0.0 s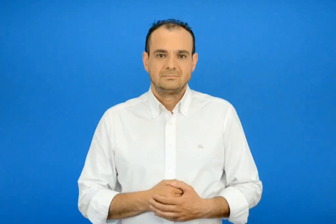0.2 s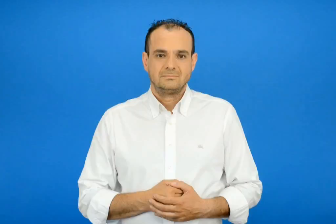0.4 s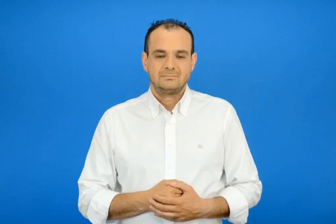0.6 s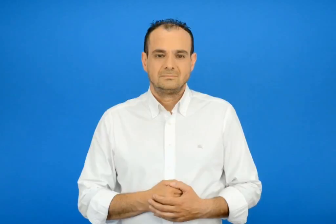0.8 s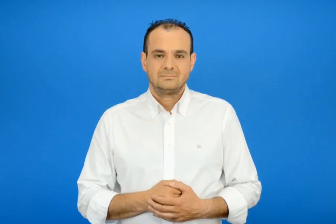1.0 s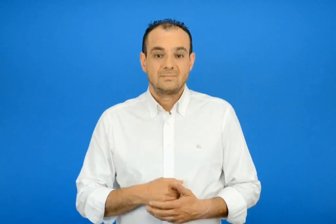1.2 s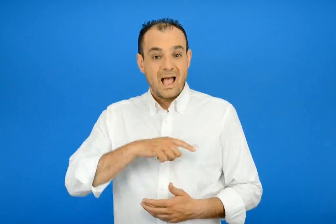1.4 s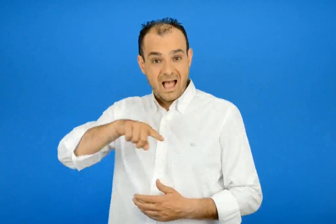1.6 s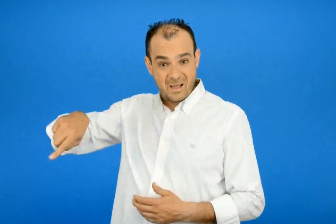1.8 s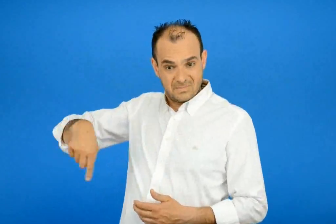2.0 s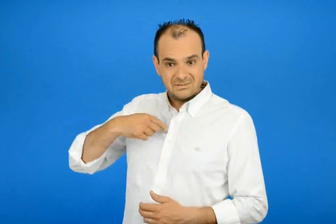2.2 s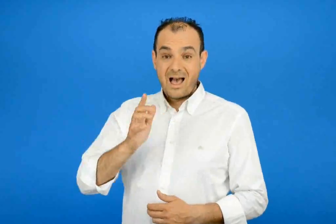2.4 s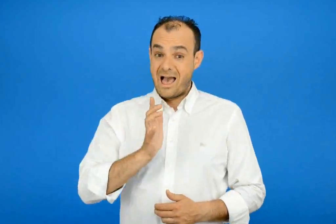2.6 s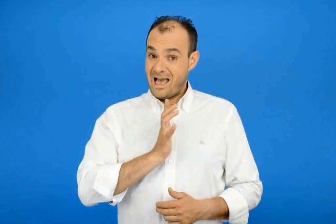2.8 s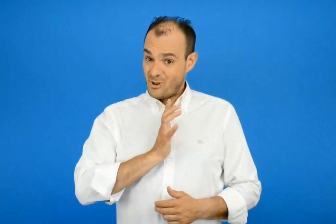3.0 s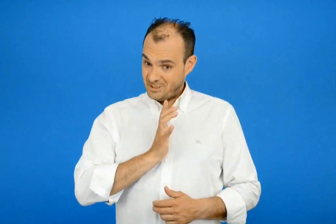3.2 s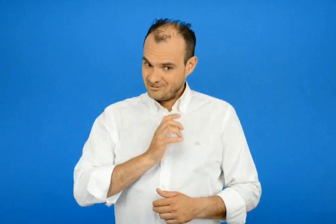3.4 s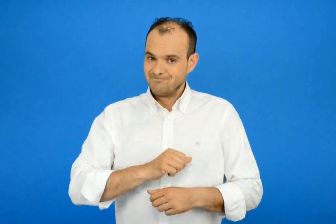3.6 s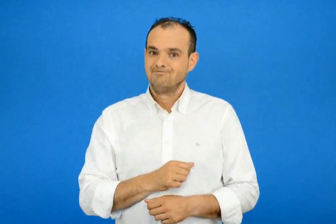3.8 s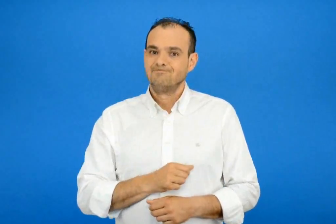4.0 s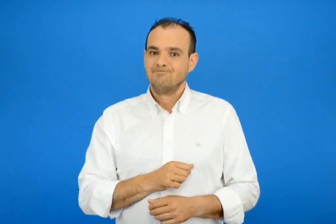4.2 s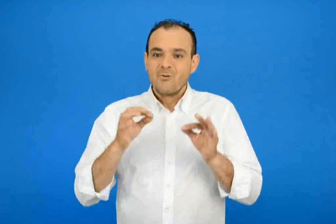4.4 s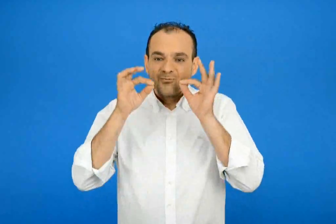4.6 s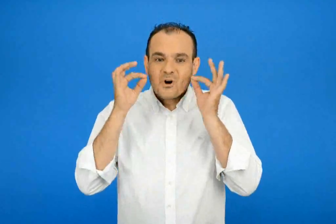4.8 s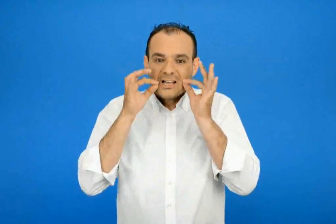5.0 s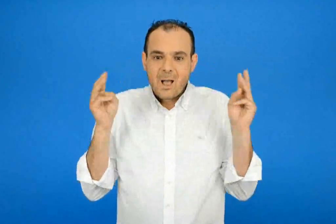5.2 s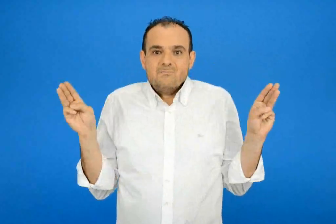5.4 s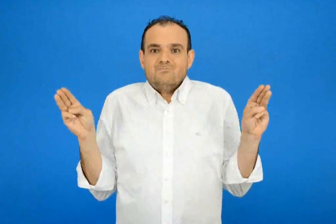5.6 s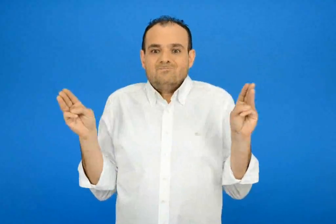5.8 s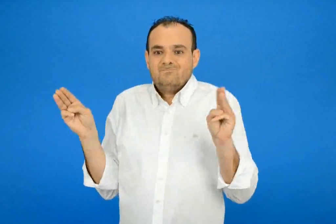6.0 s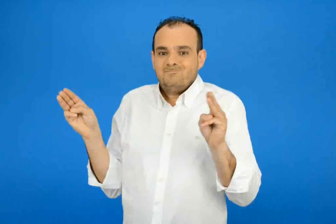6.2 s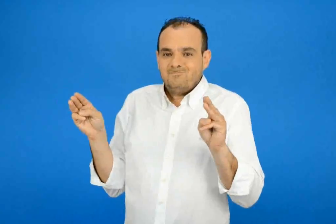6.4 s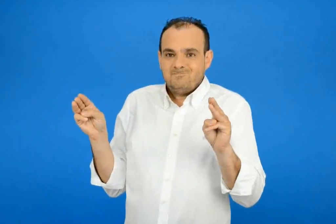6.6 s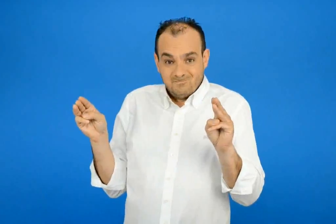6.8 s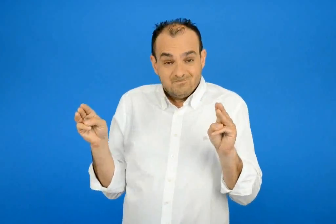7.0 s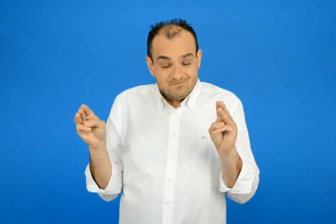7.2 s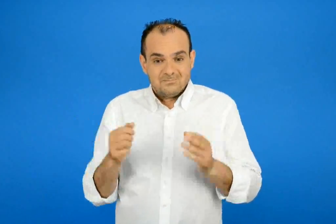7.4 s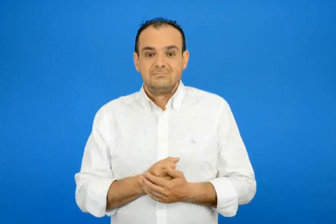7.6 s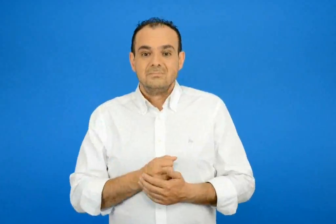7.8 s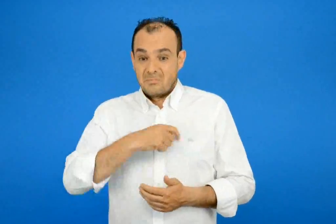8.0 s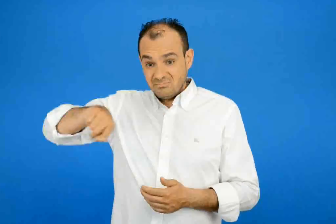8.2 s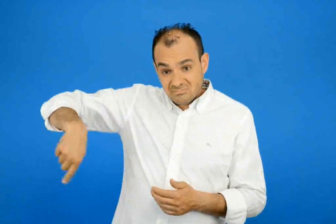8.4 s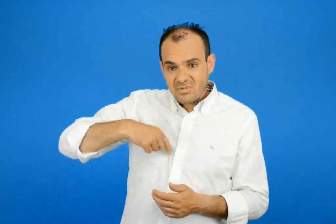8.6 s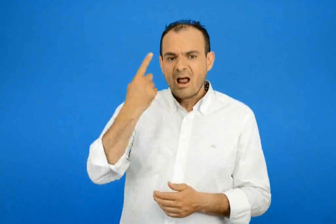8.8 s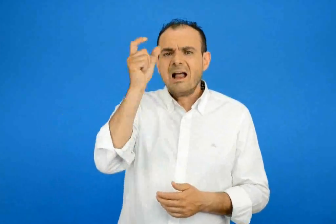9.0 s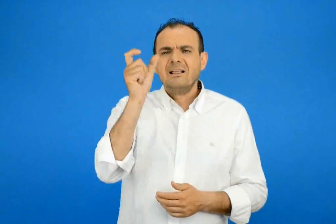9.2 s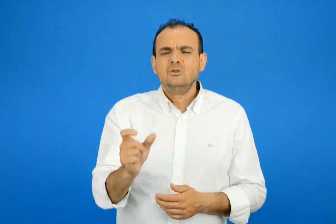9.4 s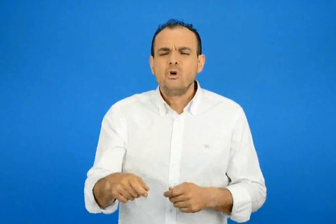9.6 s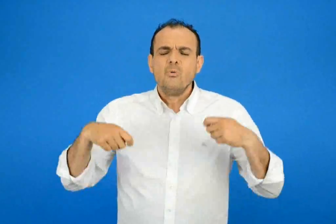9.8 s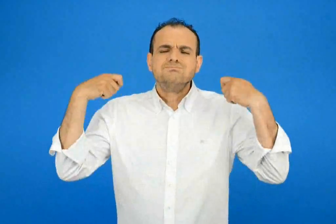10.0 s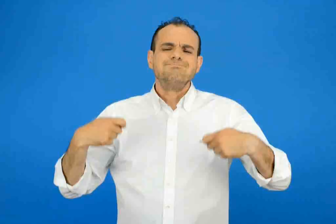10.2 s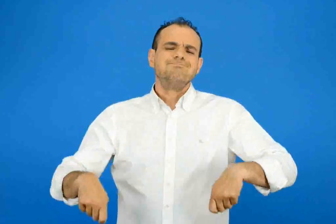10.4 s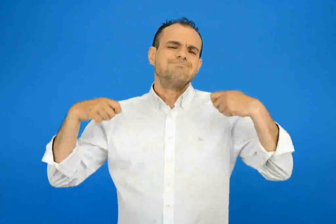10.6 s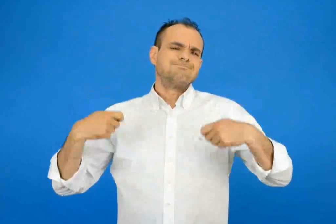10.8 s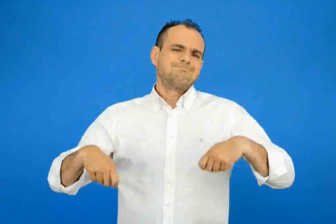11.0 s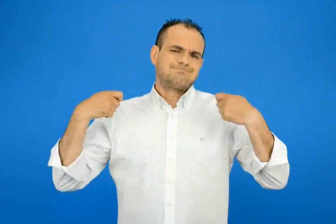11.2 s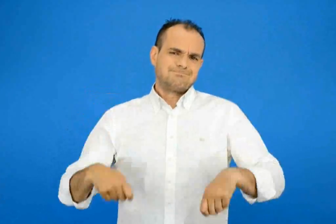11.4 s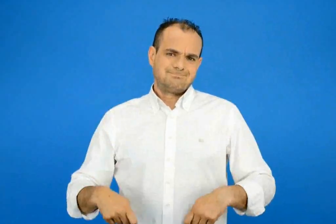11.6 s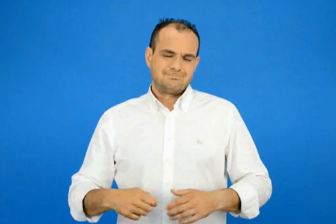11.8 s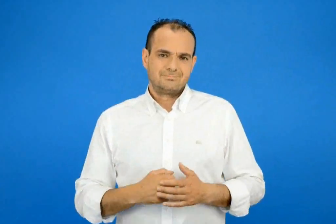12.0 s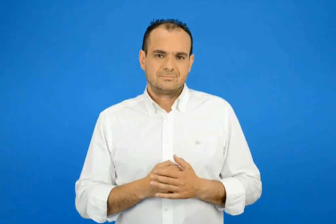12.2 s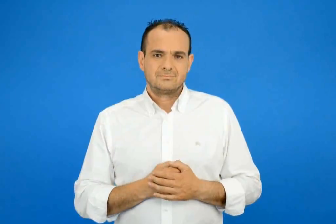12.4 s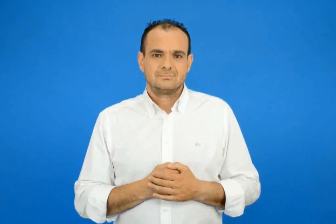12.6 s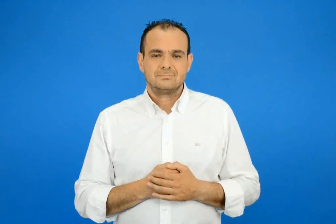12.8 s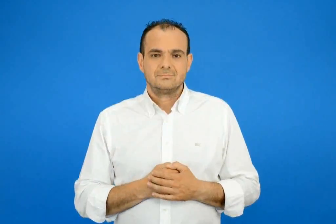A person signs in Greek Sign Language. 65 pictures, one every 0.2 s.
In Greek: εμείς οι άνθρωποι φώκια μονάχους έχουμε ένα πολύ πλούσιο λεξιλόγιο
